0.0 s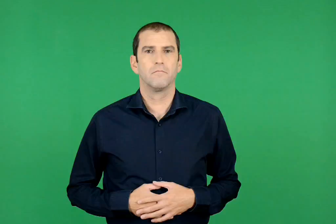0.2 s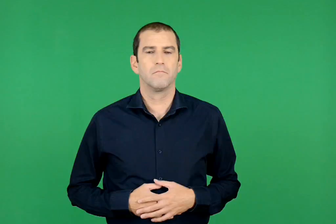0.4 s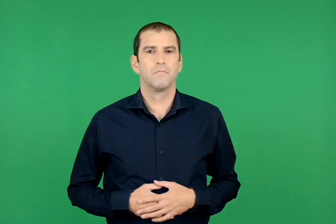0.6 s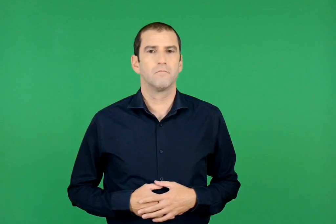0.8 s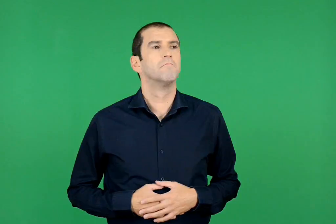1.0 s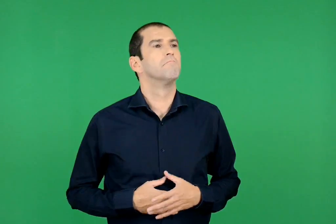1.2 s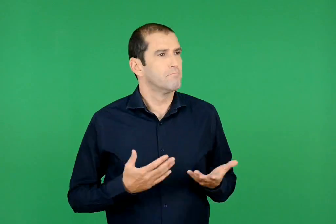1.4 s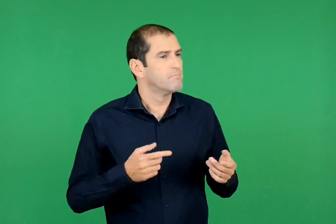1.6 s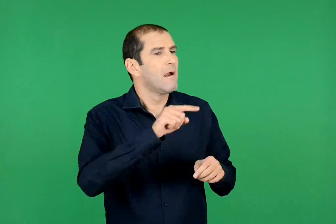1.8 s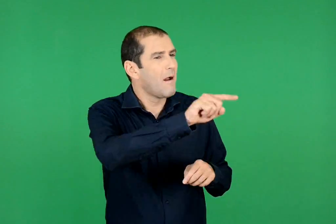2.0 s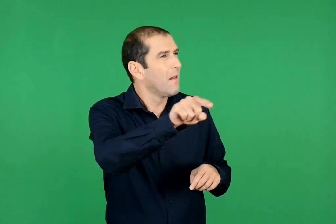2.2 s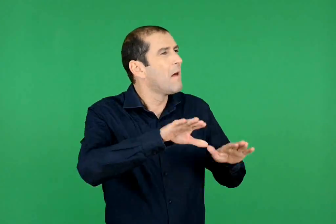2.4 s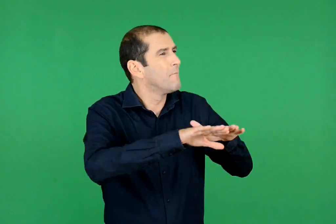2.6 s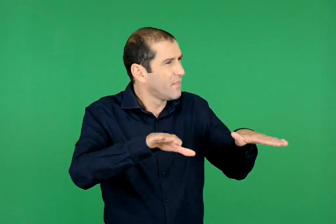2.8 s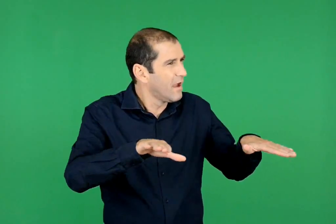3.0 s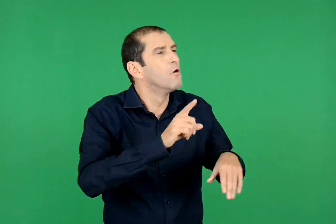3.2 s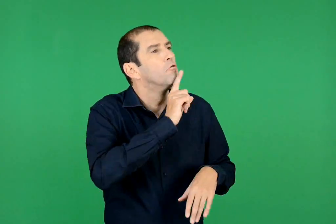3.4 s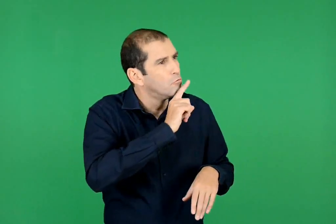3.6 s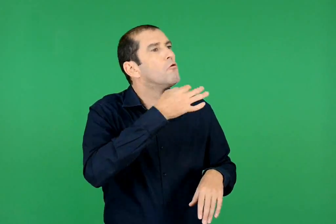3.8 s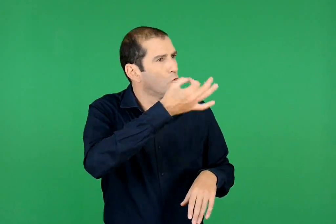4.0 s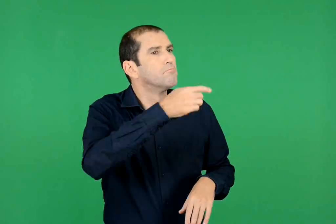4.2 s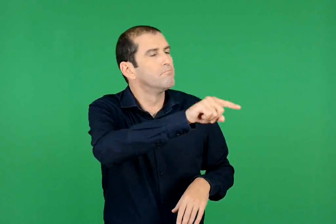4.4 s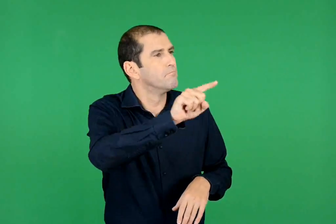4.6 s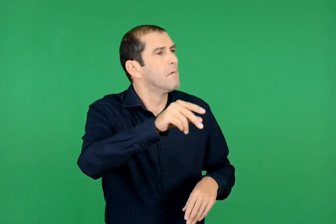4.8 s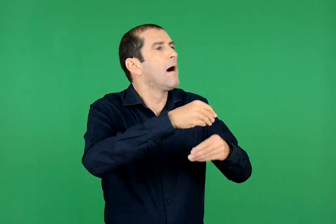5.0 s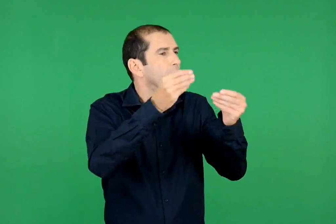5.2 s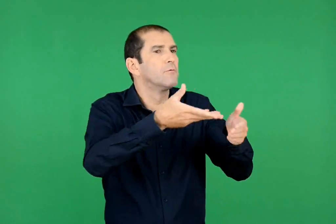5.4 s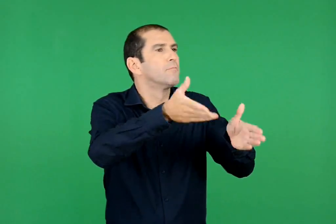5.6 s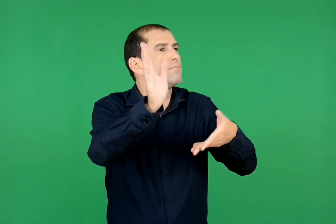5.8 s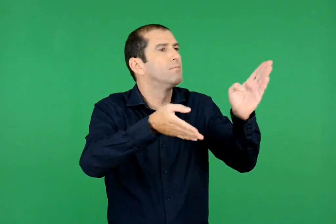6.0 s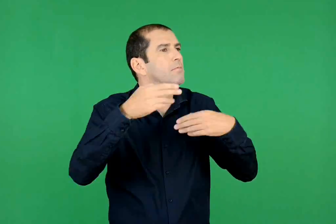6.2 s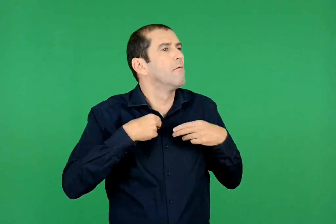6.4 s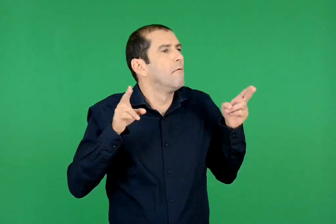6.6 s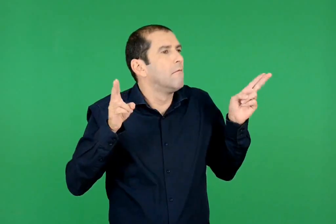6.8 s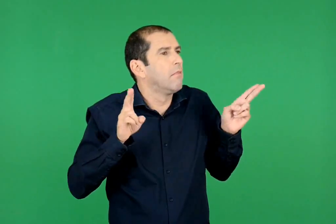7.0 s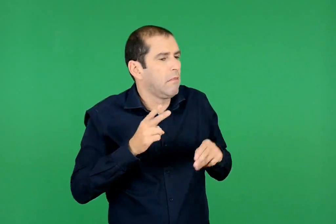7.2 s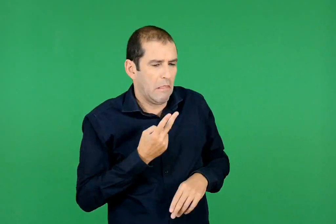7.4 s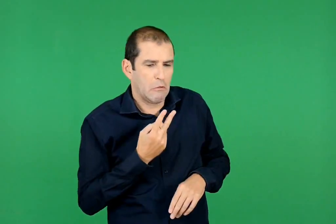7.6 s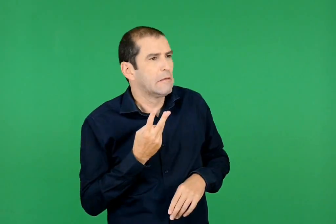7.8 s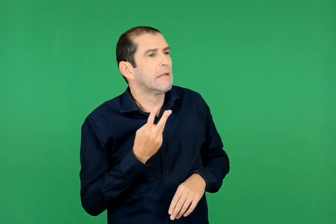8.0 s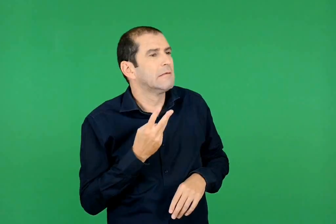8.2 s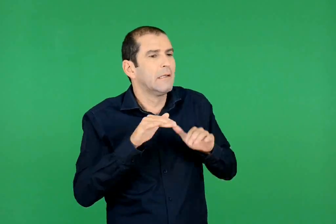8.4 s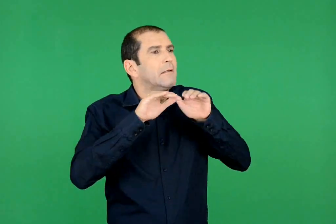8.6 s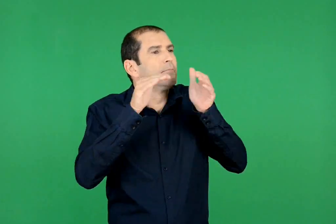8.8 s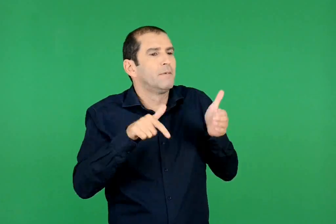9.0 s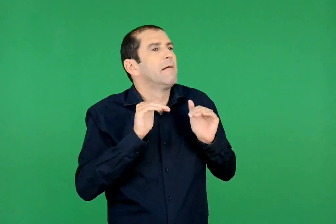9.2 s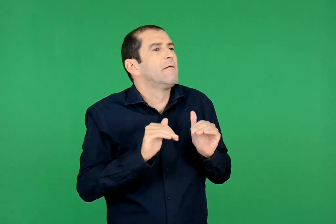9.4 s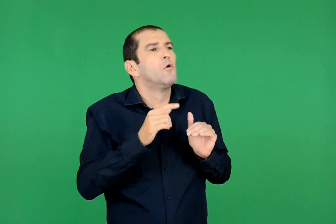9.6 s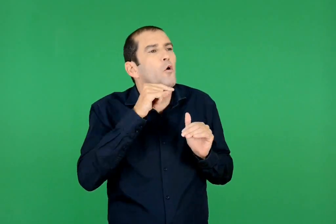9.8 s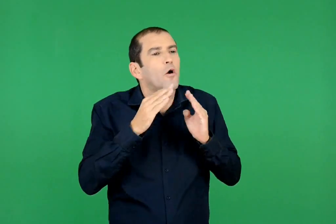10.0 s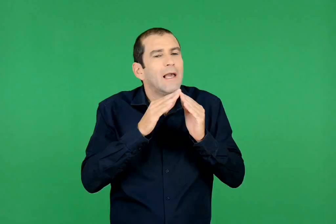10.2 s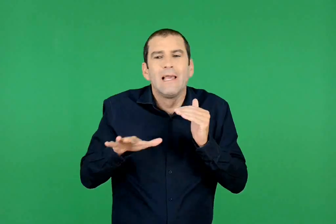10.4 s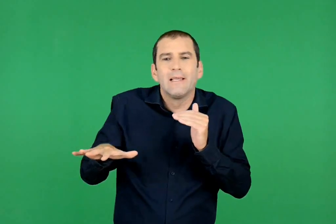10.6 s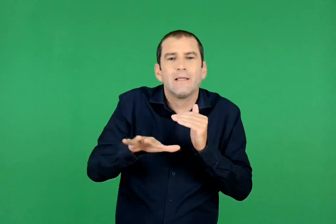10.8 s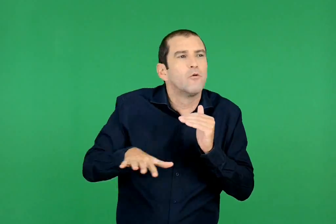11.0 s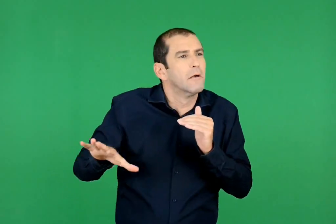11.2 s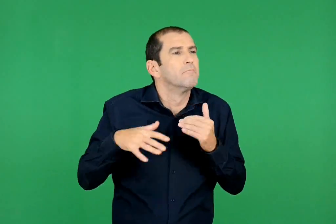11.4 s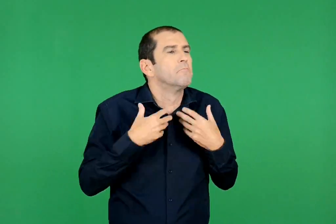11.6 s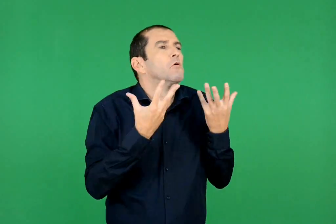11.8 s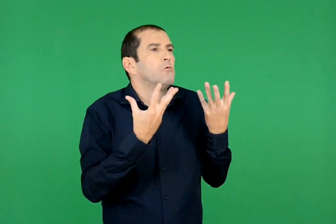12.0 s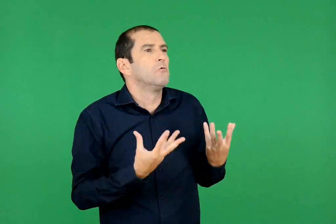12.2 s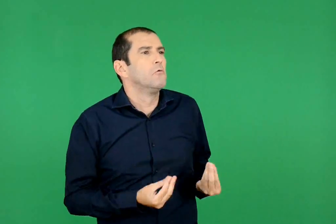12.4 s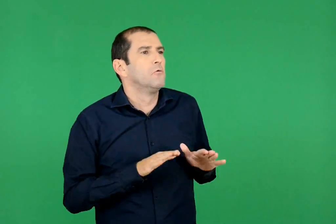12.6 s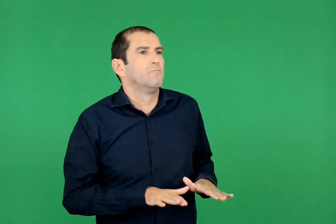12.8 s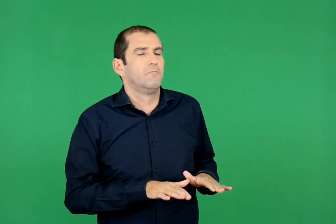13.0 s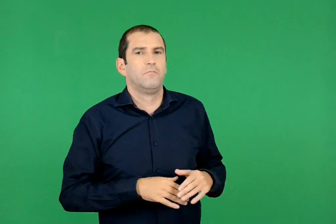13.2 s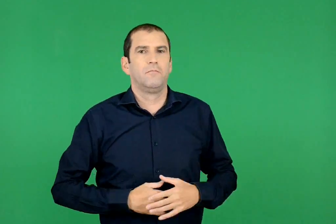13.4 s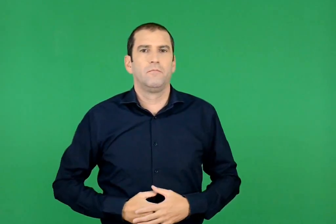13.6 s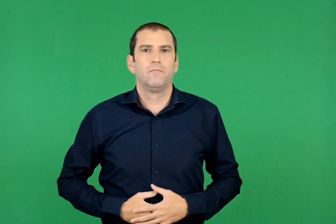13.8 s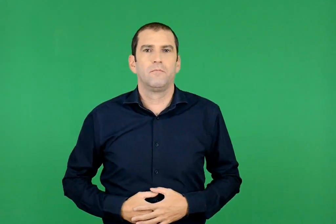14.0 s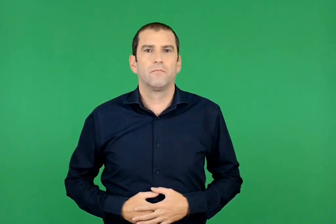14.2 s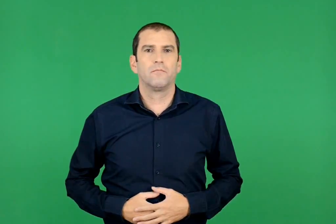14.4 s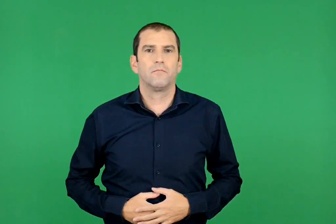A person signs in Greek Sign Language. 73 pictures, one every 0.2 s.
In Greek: το ίδιο είπαν και τα άλλα παιδιά μείναμε δυο τρεις. είχαμε συνηθίσει τούτην τη σπηλιά και είμαστε και της γειτονιάς. καθίσαμε
